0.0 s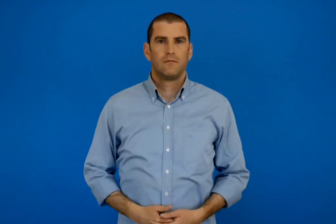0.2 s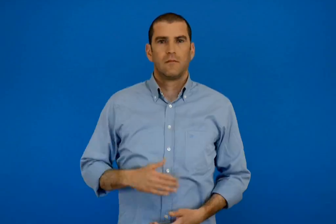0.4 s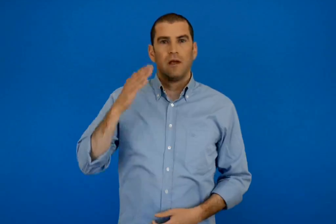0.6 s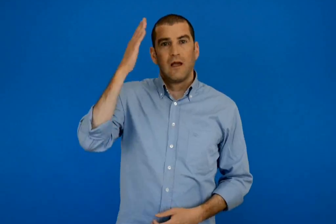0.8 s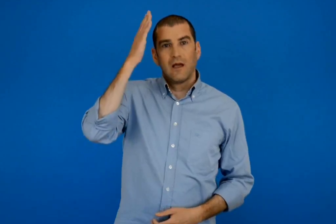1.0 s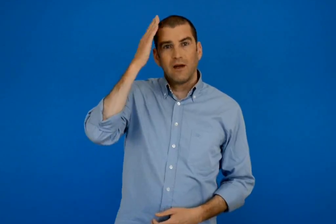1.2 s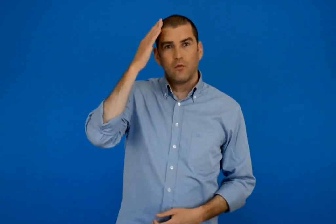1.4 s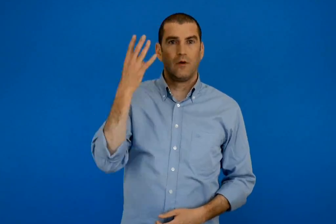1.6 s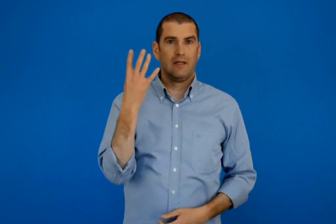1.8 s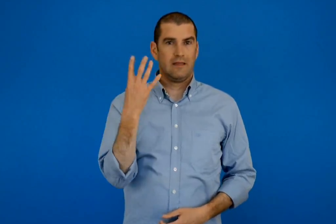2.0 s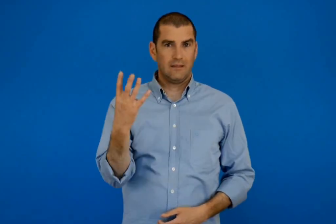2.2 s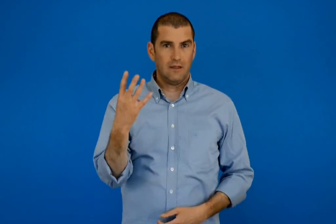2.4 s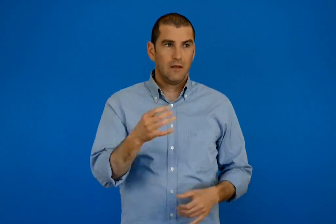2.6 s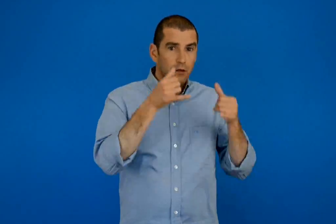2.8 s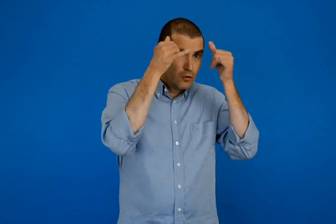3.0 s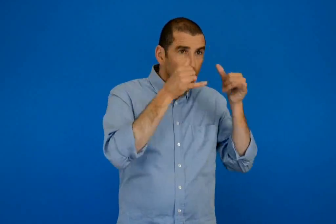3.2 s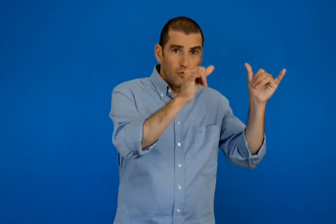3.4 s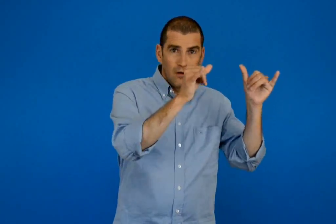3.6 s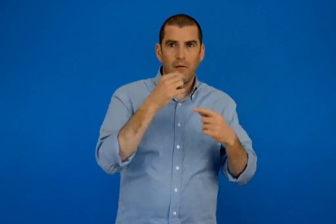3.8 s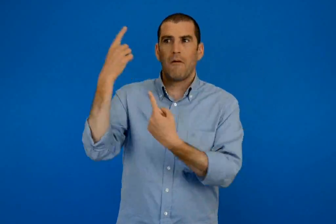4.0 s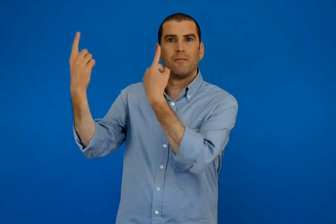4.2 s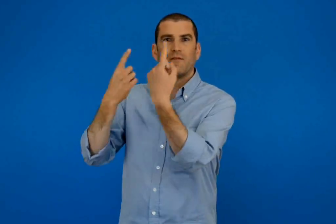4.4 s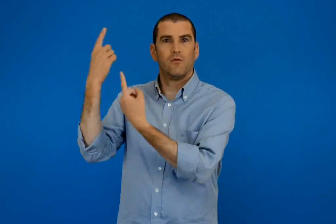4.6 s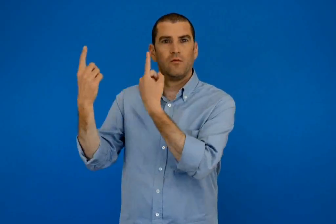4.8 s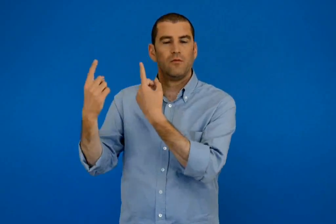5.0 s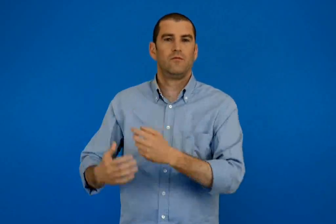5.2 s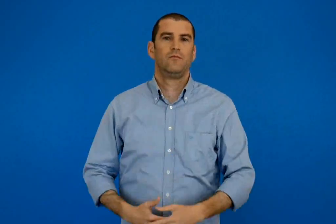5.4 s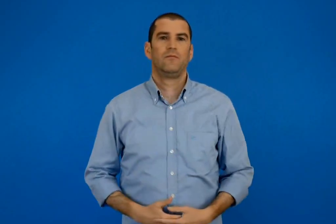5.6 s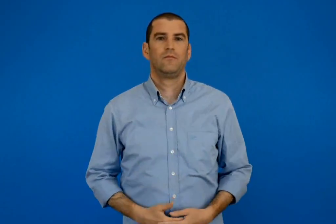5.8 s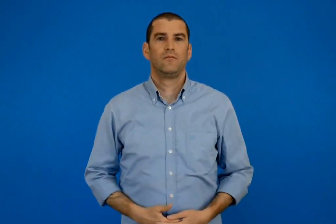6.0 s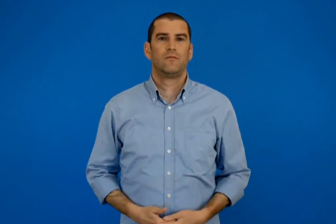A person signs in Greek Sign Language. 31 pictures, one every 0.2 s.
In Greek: κεφάλαιο 4 τα ζώα και το περιβάλλον
